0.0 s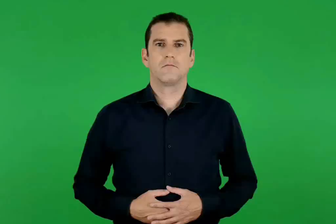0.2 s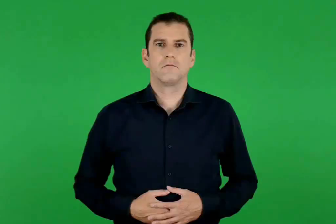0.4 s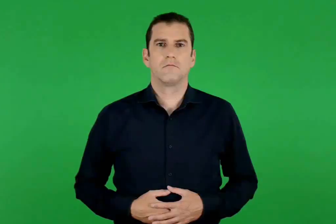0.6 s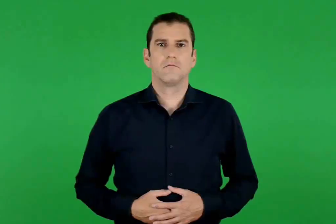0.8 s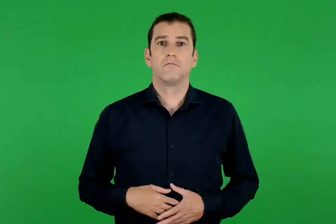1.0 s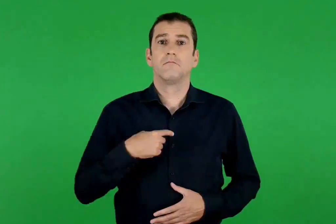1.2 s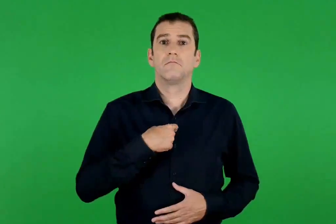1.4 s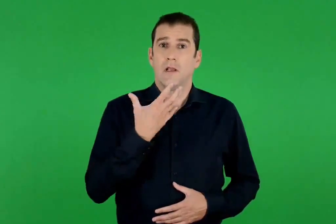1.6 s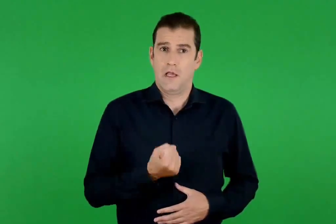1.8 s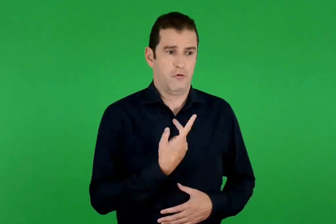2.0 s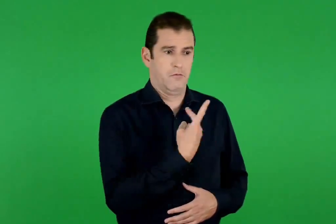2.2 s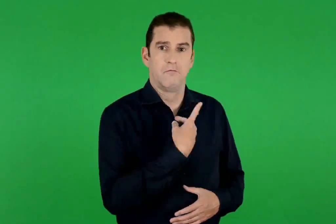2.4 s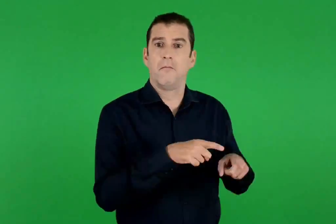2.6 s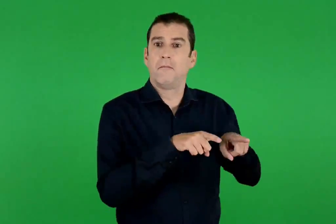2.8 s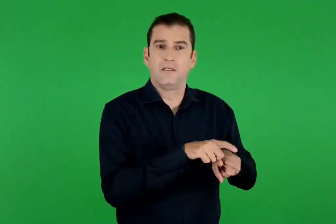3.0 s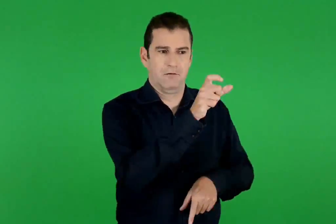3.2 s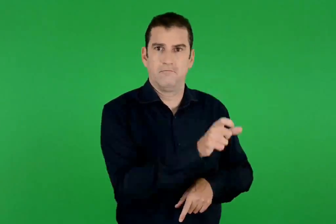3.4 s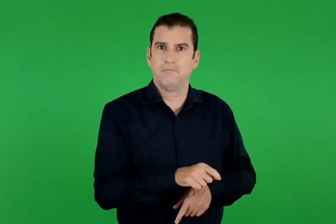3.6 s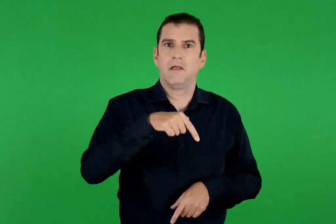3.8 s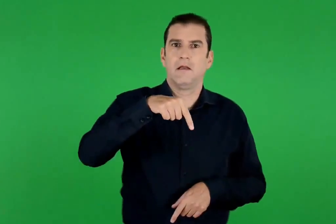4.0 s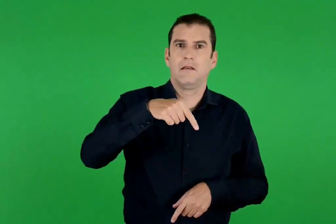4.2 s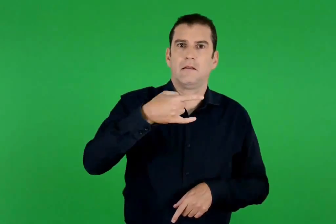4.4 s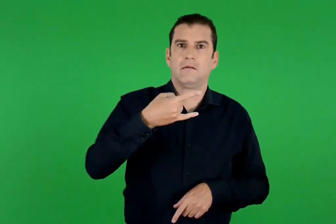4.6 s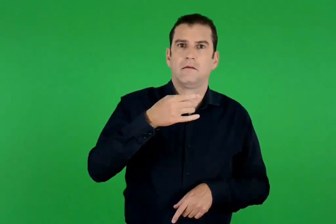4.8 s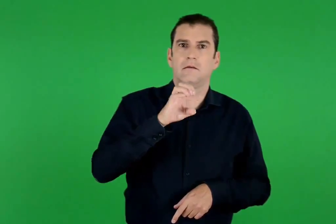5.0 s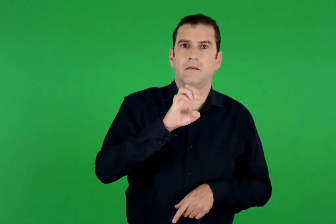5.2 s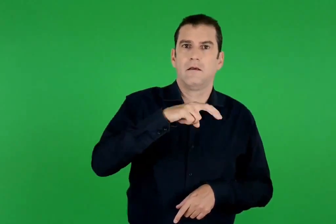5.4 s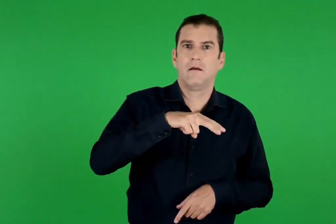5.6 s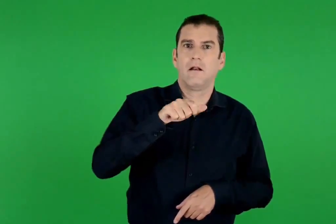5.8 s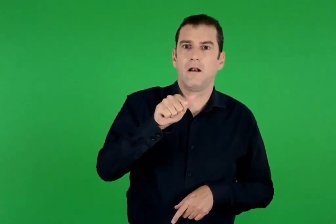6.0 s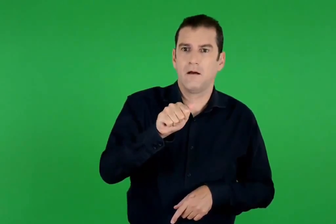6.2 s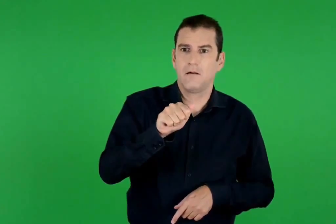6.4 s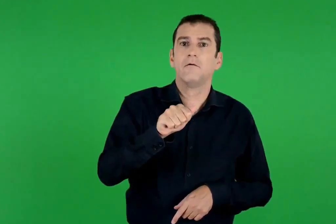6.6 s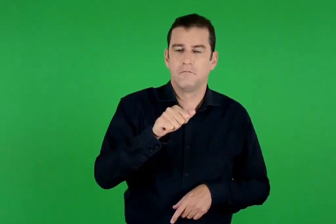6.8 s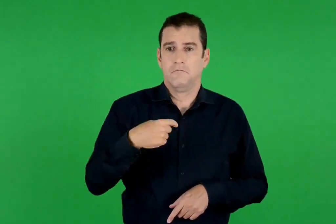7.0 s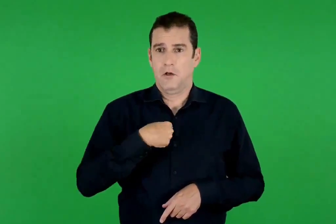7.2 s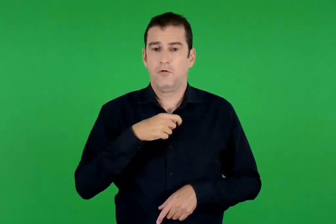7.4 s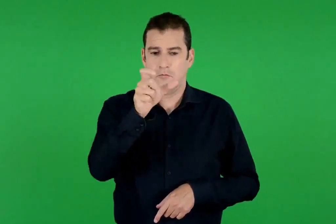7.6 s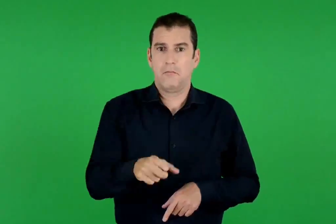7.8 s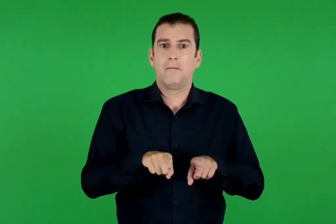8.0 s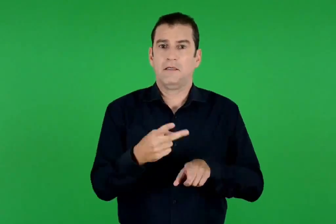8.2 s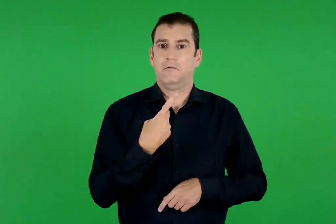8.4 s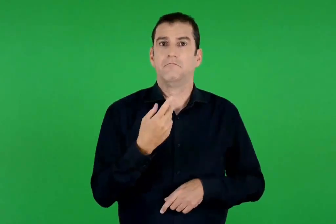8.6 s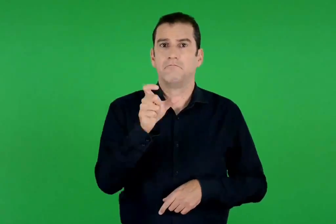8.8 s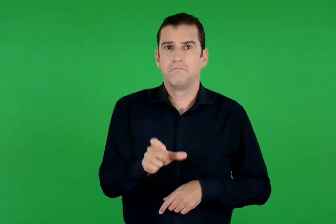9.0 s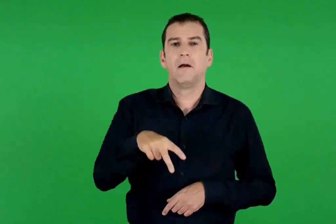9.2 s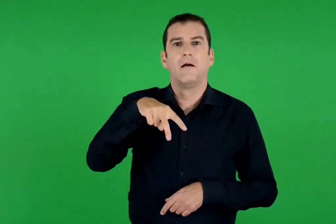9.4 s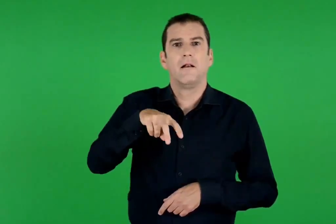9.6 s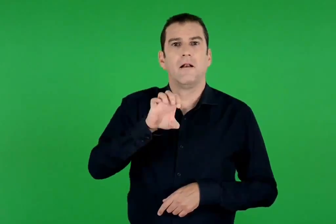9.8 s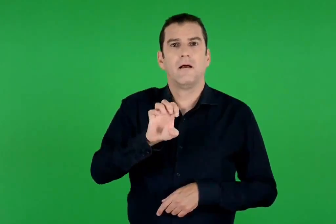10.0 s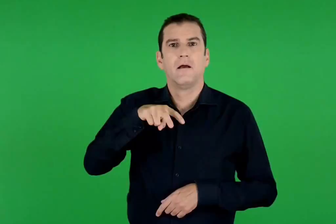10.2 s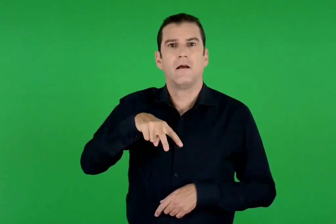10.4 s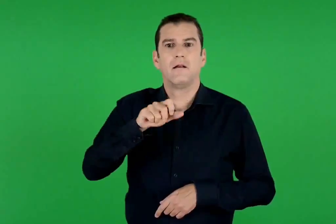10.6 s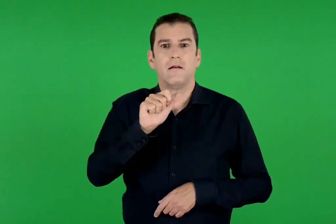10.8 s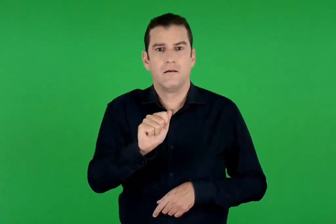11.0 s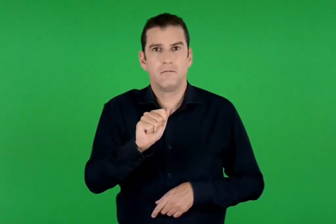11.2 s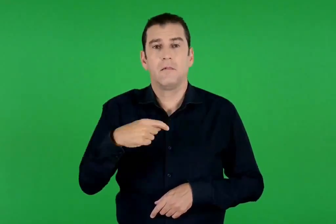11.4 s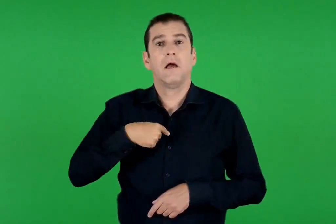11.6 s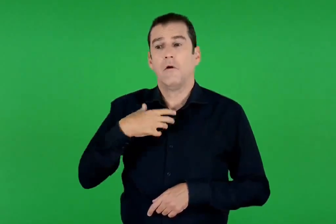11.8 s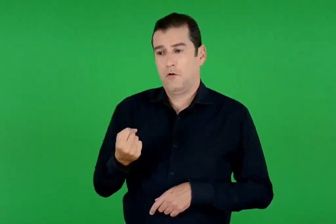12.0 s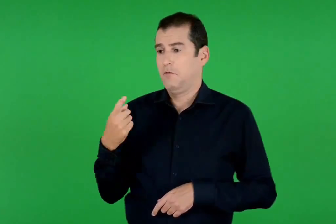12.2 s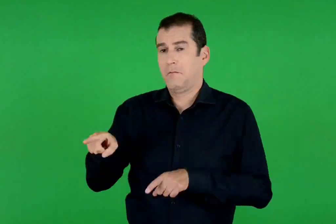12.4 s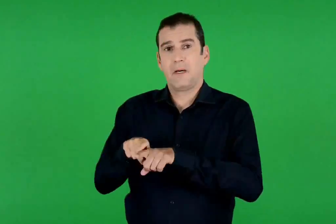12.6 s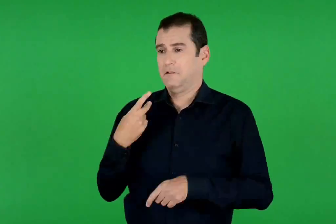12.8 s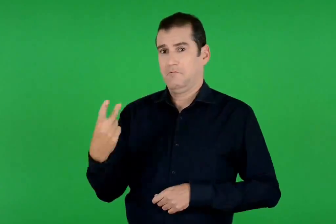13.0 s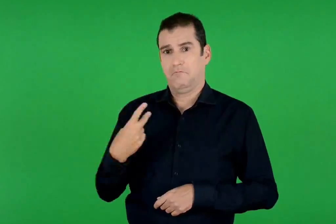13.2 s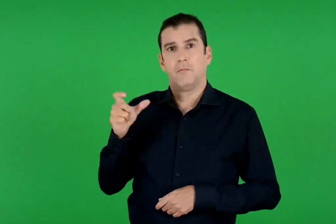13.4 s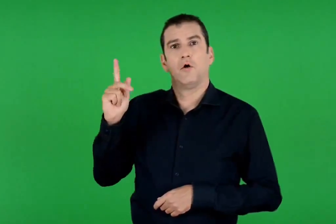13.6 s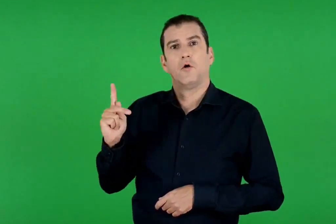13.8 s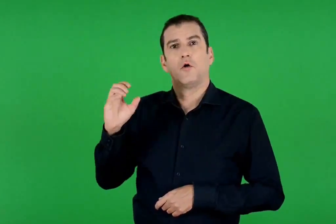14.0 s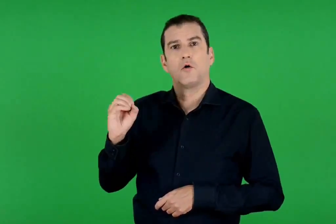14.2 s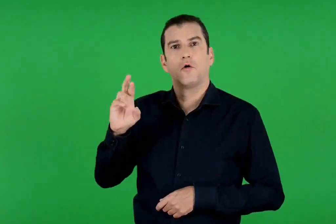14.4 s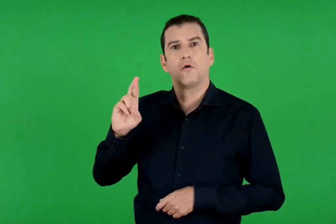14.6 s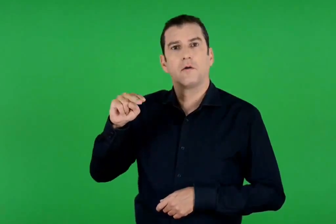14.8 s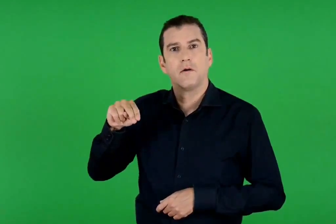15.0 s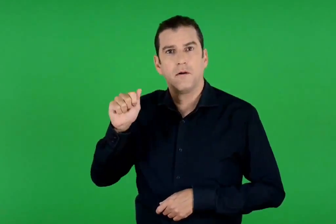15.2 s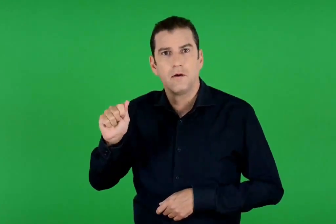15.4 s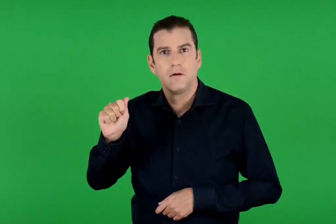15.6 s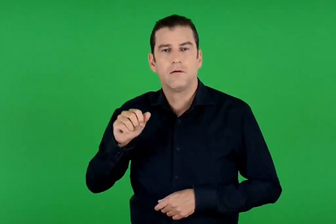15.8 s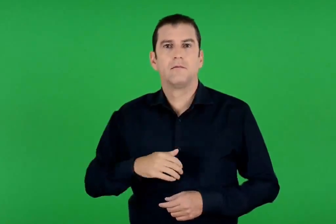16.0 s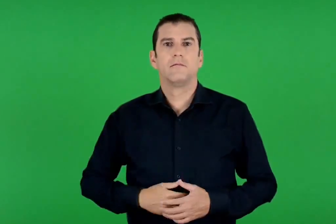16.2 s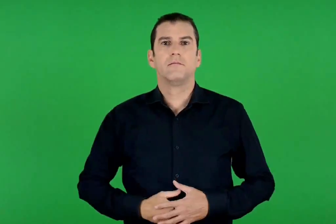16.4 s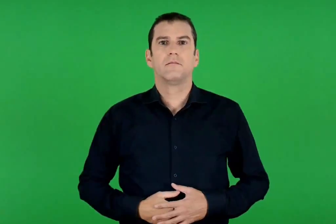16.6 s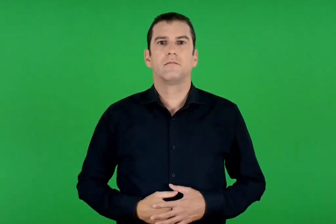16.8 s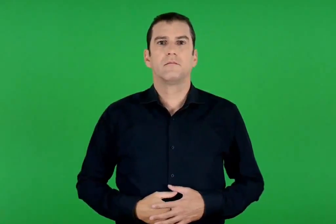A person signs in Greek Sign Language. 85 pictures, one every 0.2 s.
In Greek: έχω εγώ μαζί μου την τζέλα , έχω εγώ μαζί μου την λέλα , έχω εγώ μαζί μου τον κόρνα
